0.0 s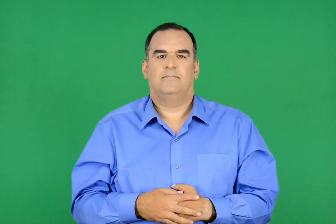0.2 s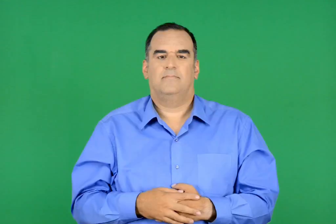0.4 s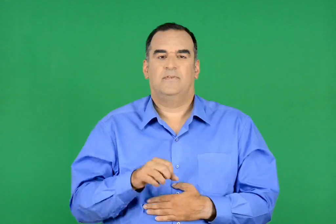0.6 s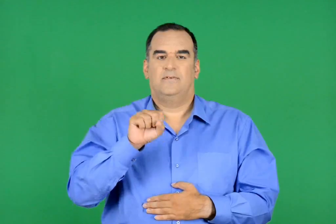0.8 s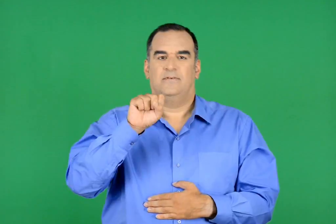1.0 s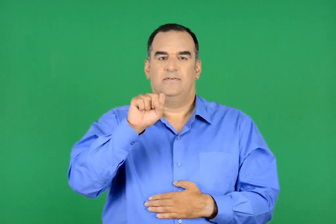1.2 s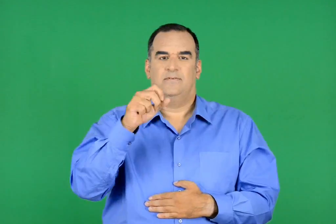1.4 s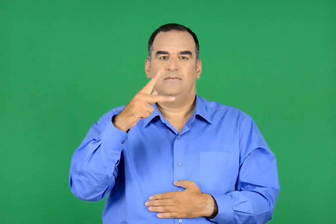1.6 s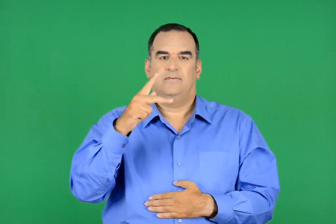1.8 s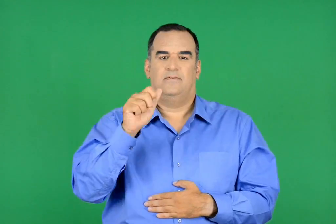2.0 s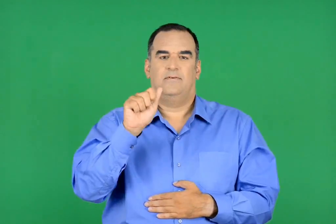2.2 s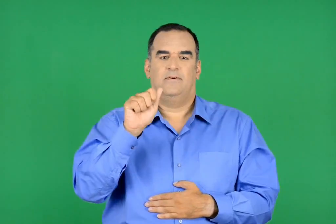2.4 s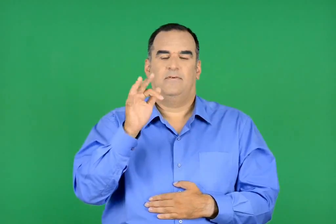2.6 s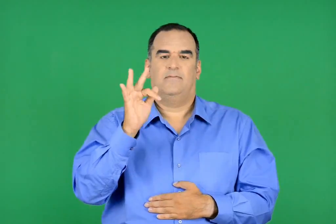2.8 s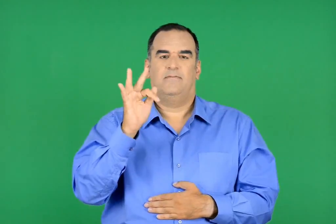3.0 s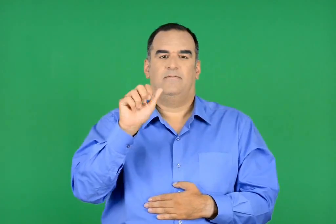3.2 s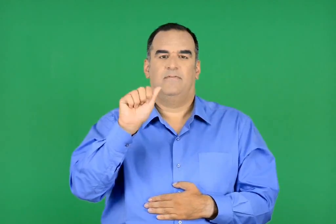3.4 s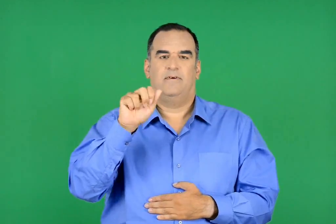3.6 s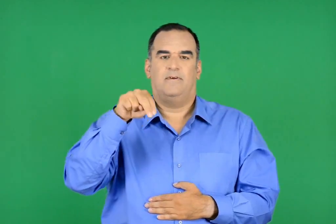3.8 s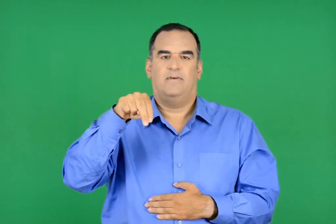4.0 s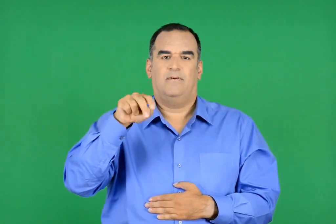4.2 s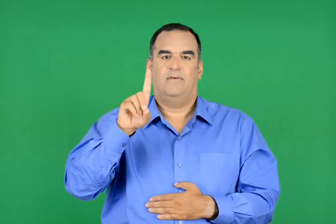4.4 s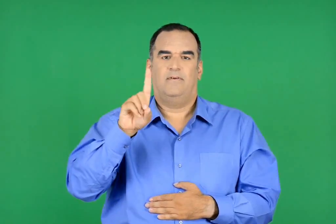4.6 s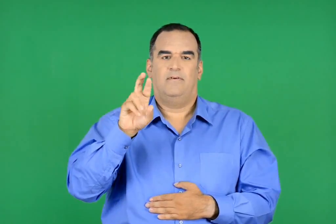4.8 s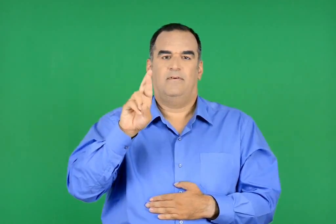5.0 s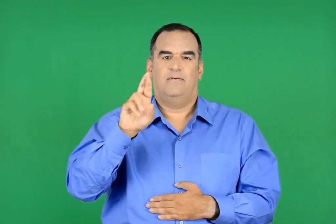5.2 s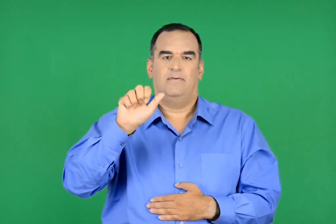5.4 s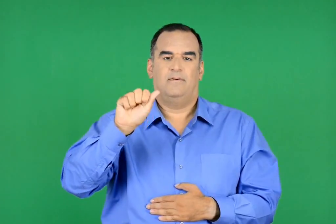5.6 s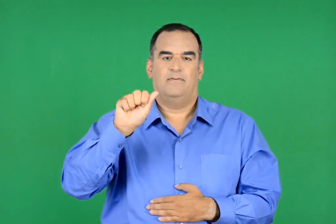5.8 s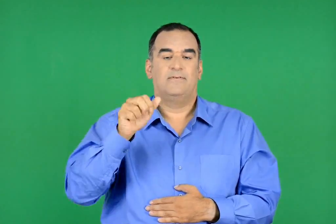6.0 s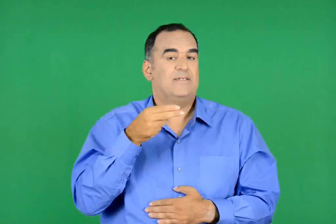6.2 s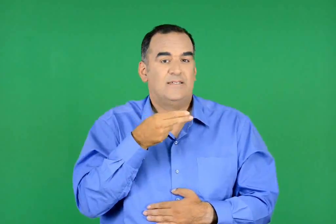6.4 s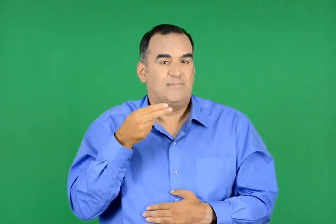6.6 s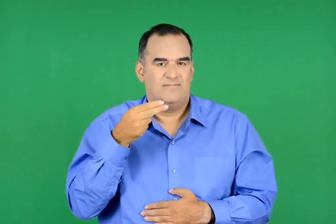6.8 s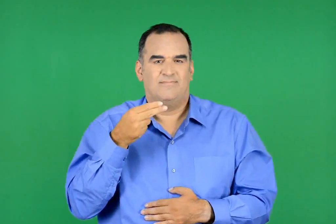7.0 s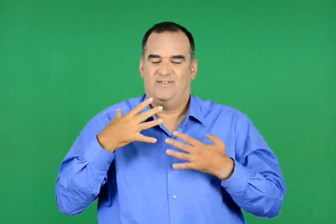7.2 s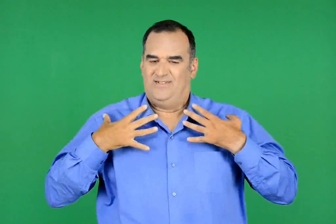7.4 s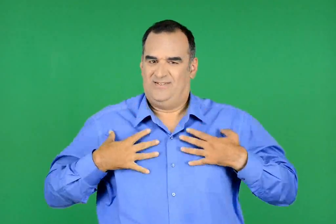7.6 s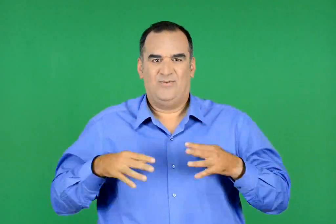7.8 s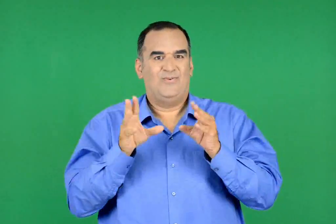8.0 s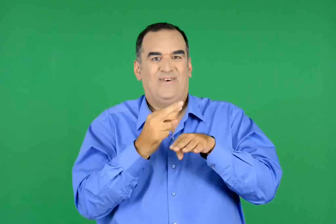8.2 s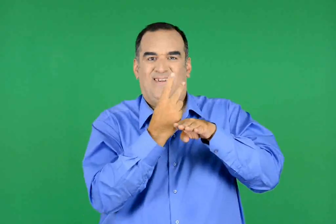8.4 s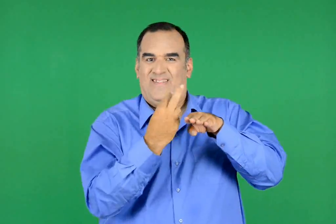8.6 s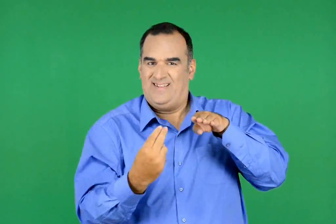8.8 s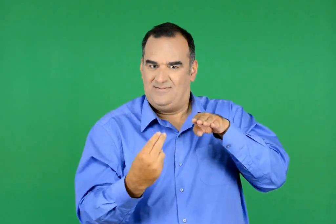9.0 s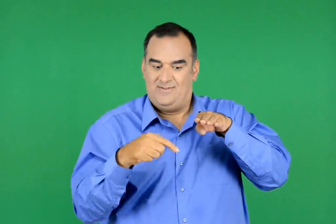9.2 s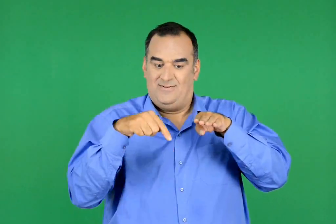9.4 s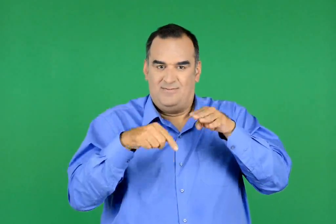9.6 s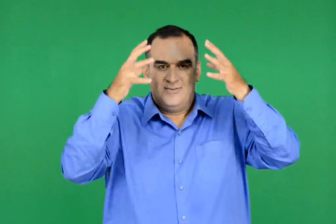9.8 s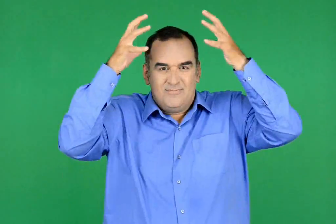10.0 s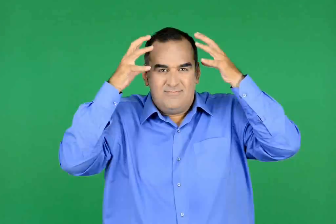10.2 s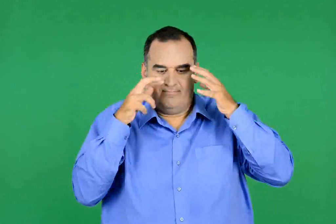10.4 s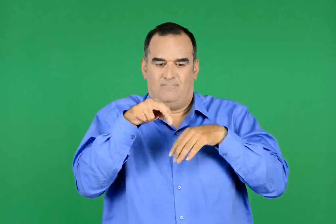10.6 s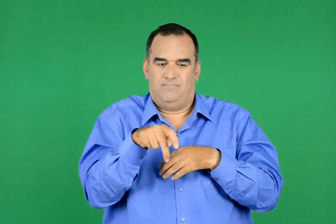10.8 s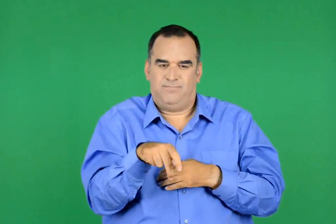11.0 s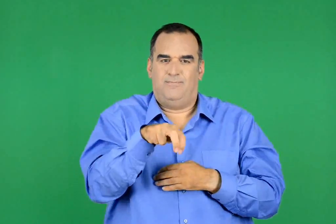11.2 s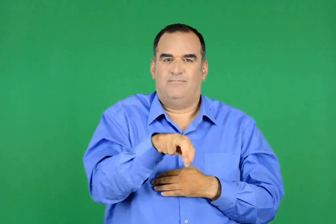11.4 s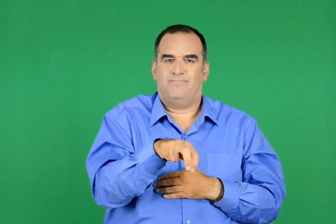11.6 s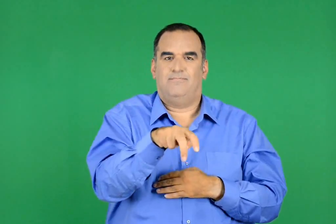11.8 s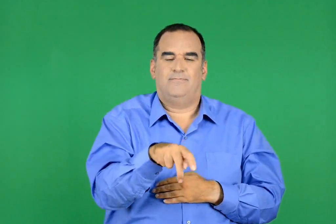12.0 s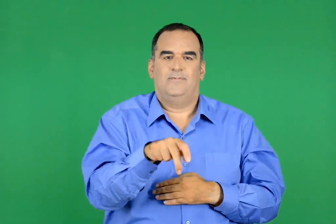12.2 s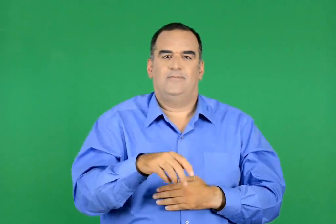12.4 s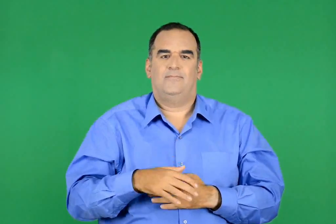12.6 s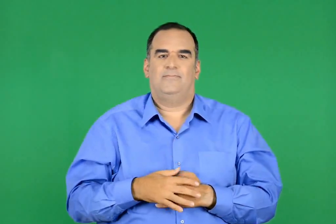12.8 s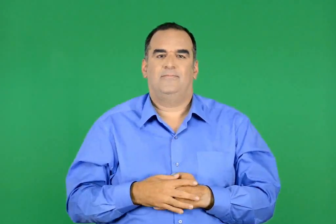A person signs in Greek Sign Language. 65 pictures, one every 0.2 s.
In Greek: σκάφανδρα στολές των δυτών
